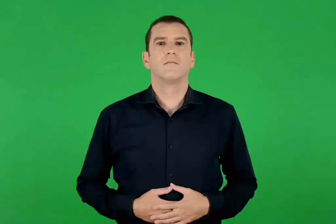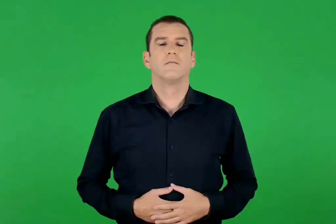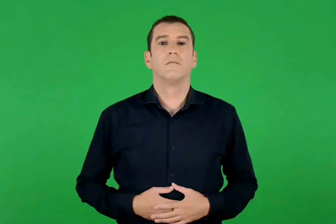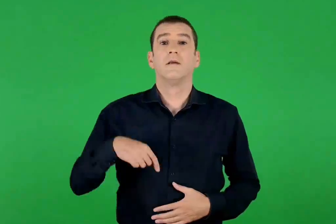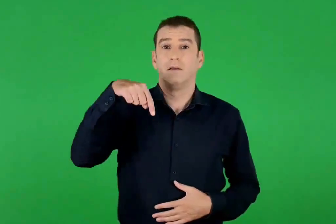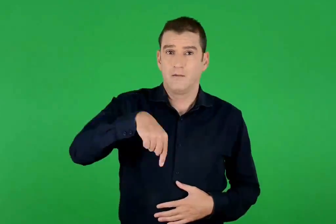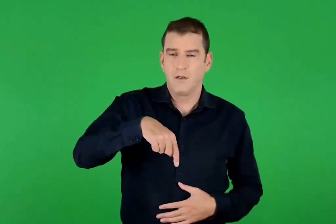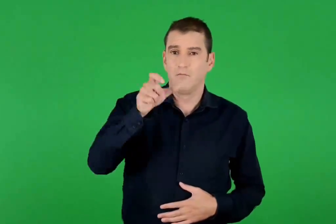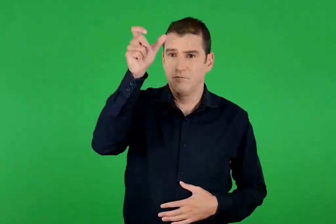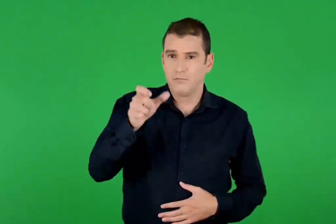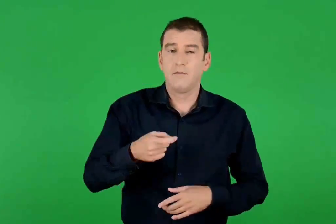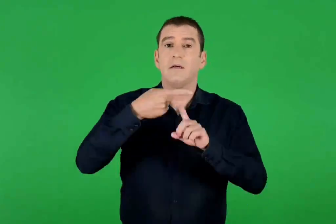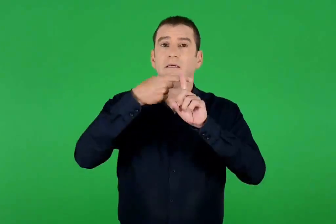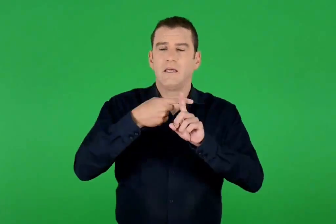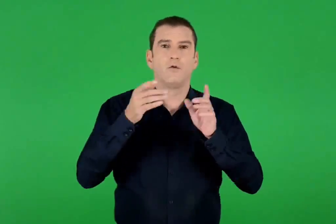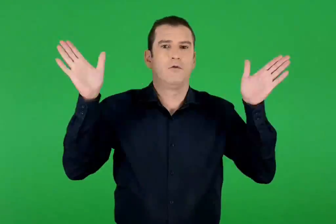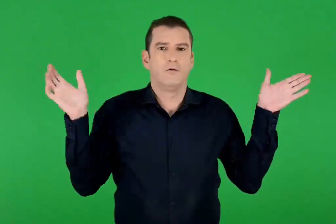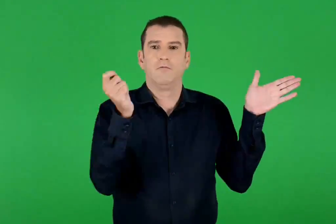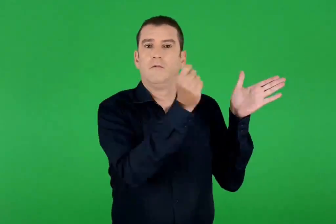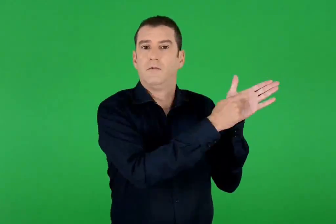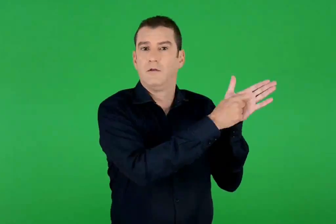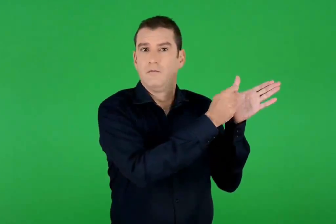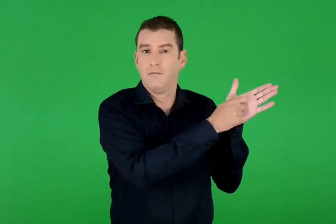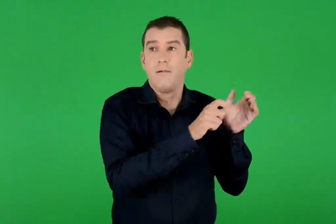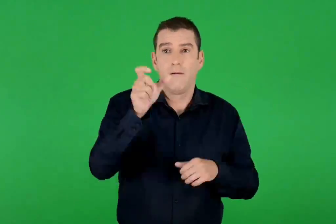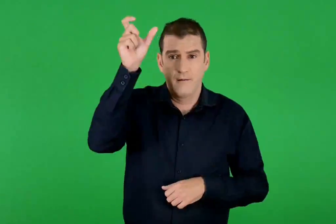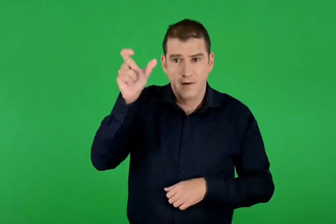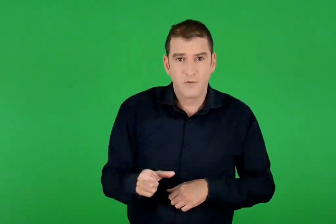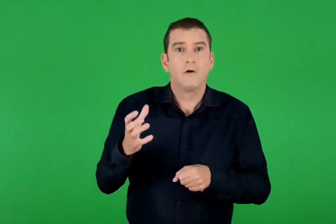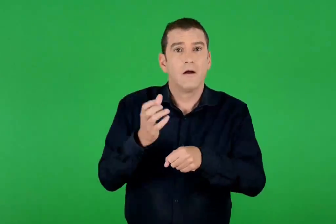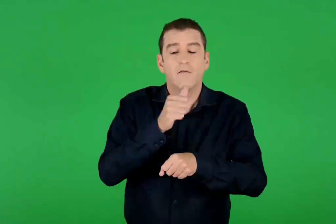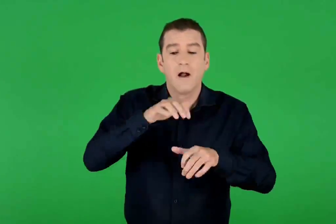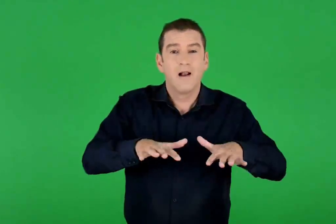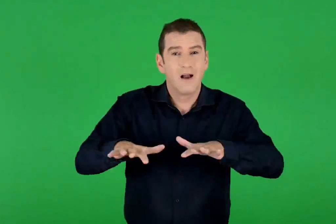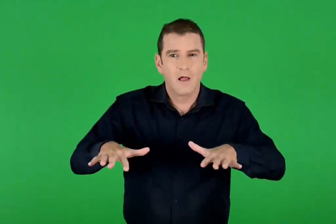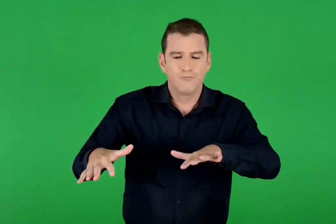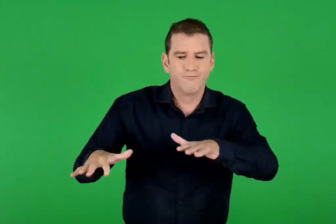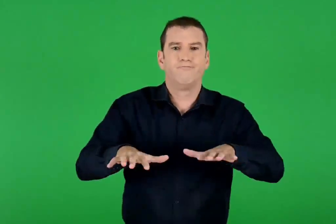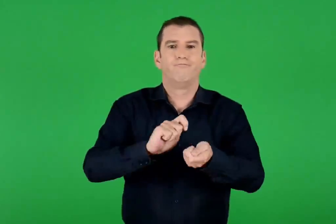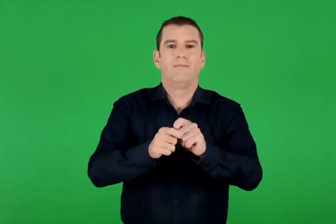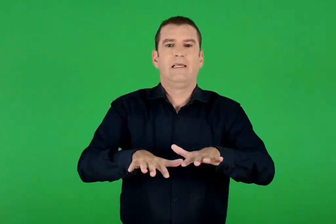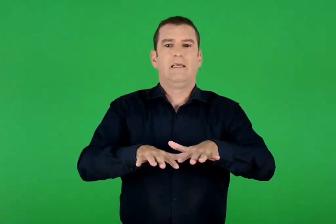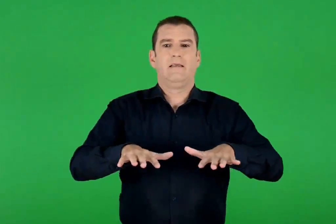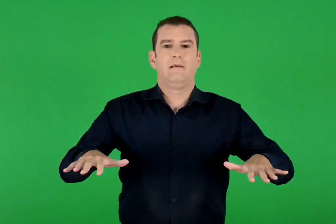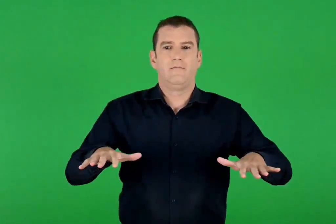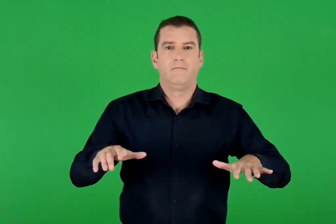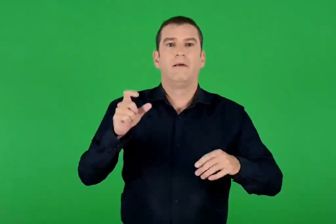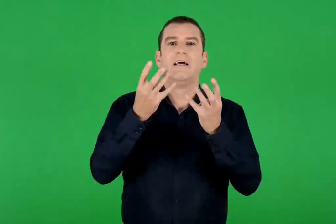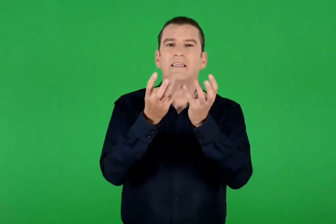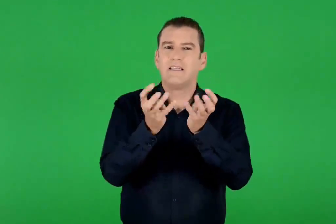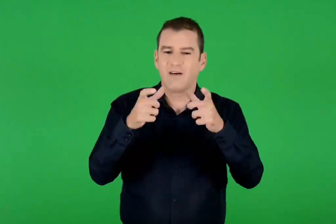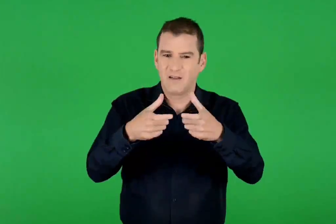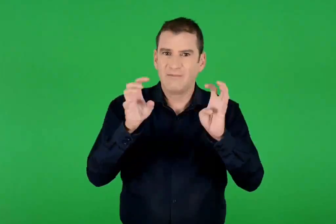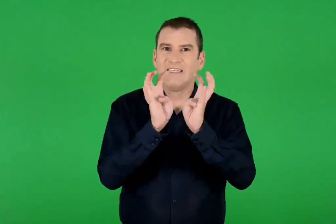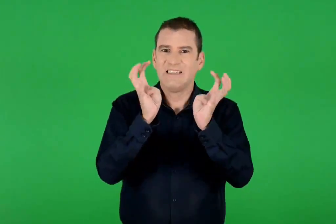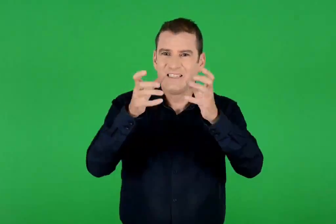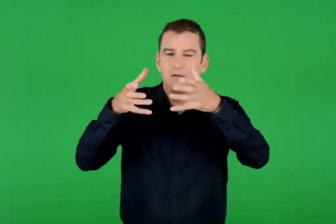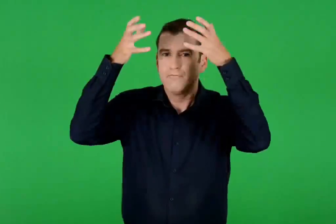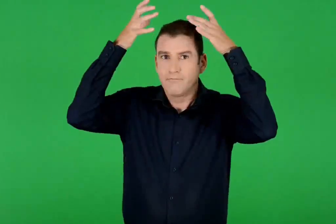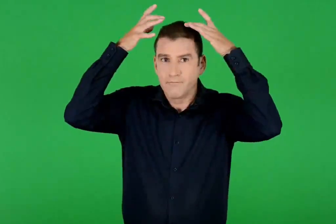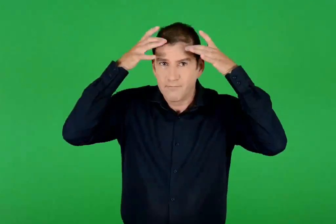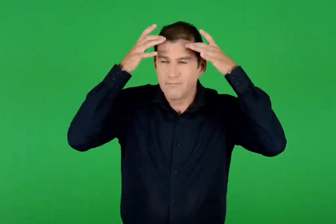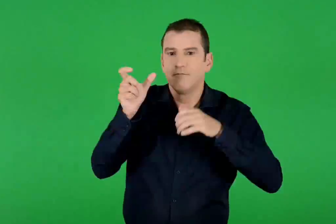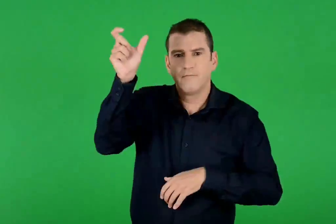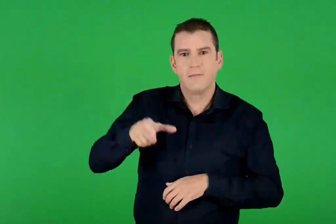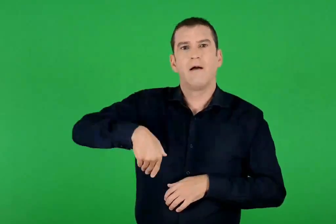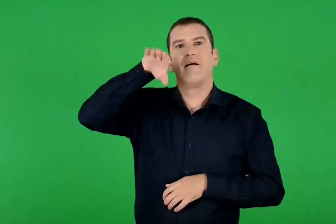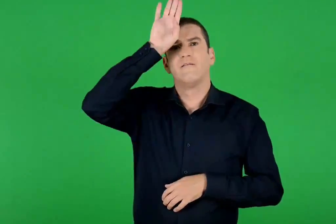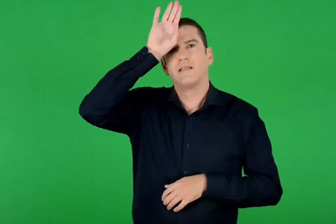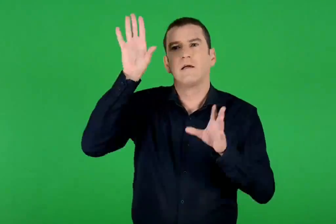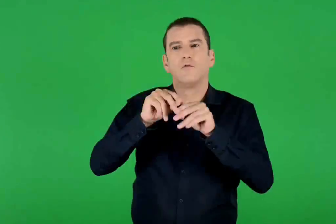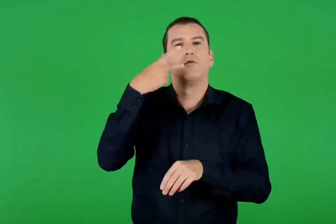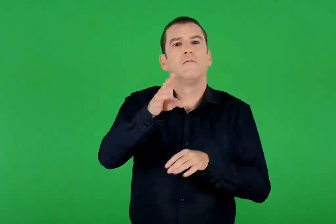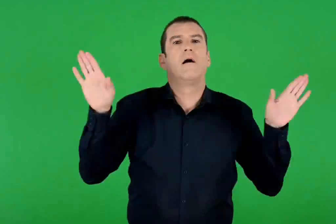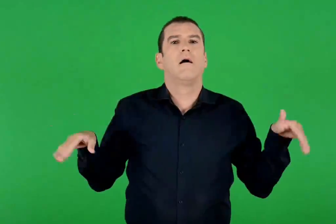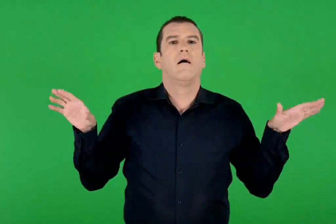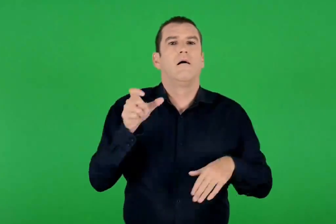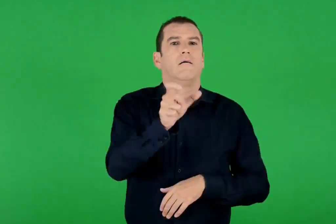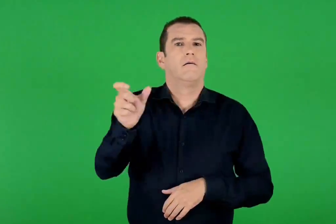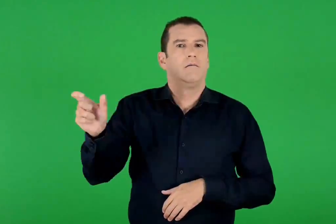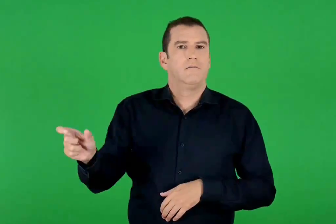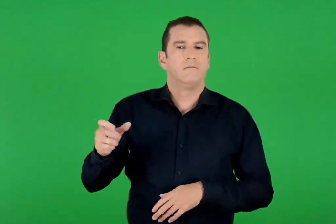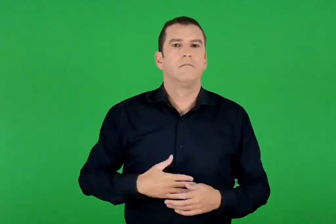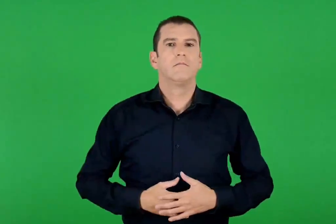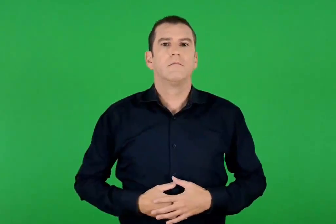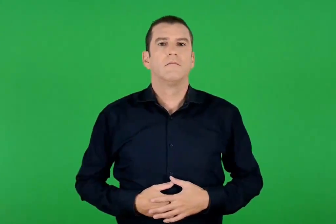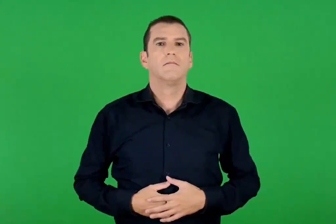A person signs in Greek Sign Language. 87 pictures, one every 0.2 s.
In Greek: σήμερα κρεμιέται πάνω στον σταυρό εκείνος που στερέωσε τη γη πάνω στα νερά. αγκάθινο στεφάνι φορεί ο βασιλιάς των αγγέλων
